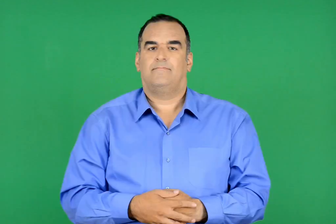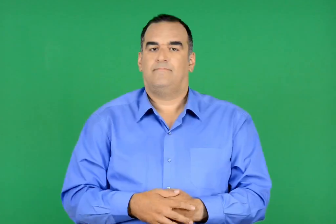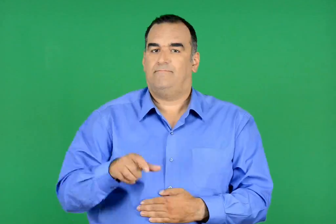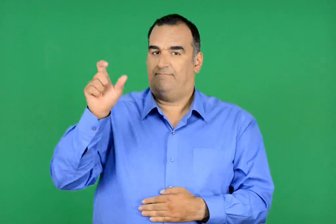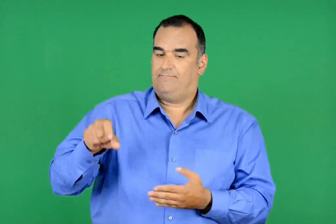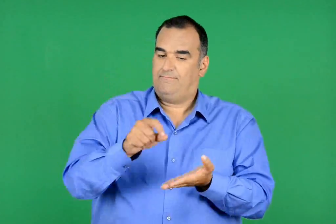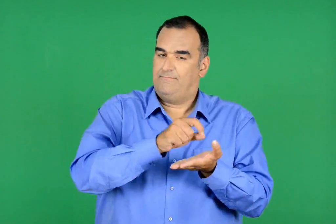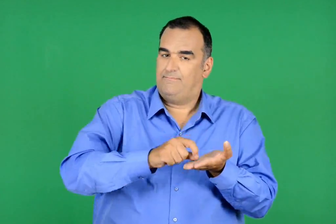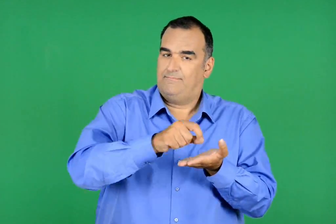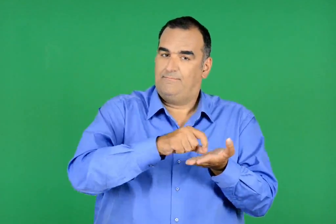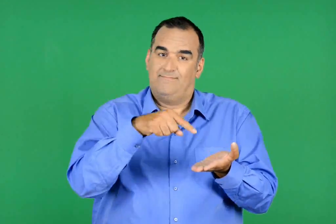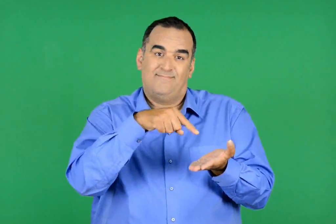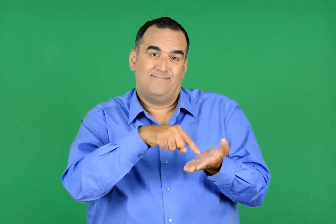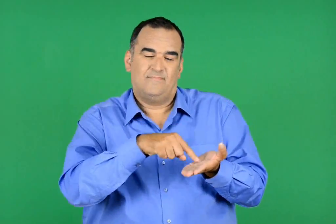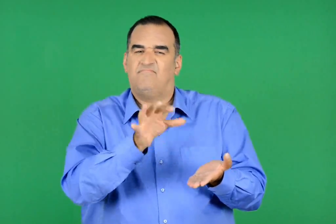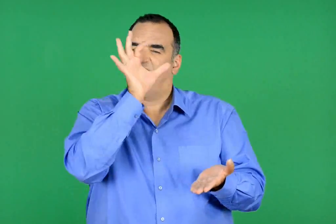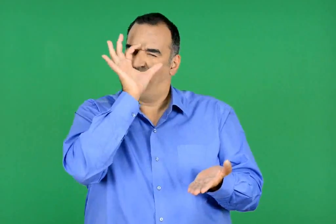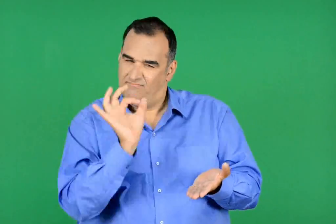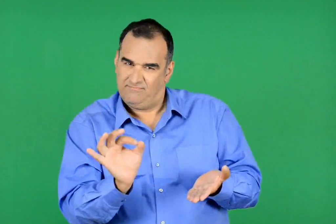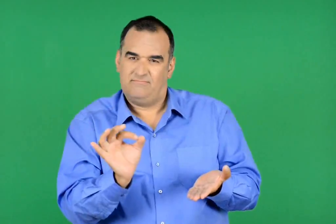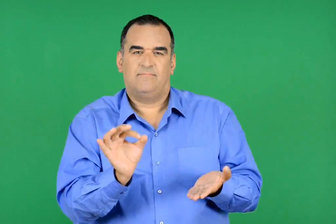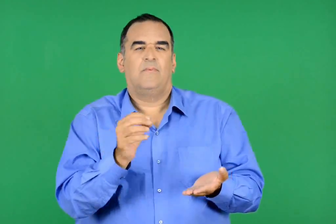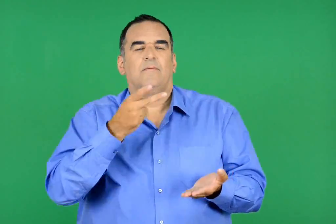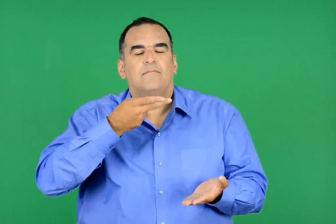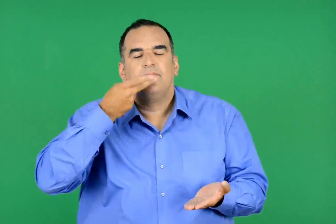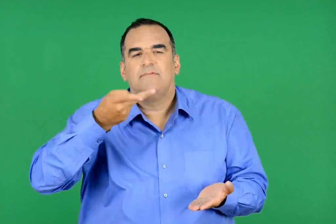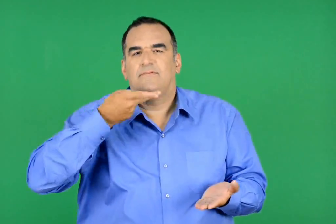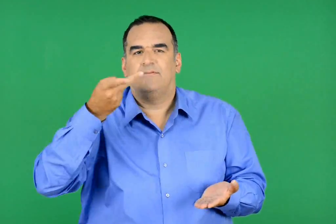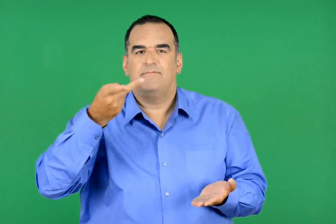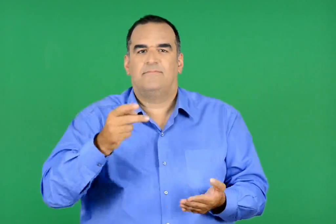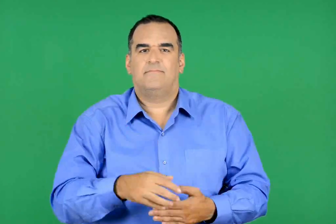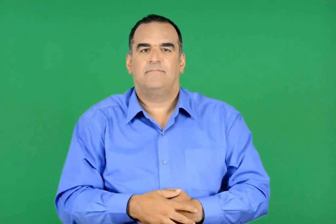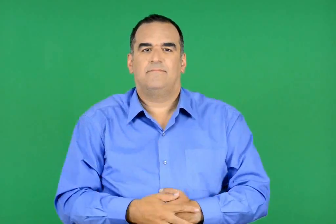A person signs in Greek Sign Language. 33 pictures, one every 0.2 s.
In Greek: το γράψιμο του χαρακτηρίζεται από ρεαλισμό και ποιητικότητα
